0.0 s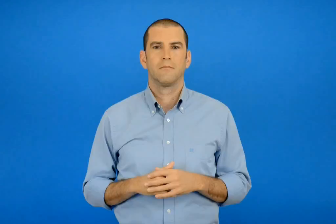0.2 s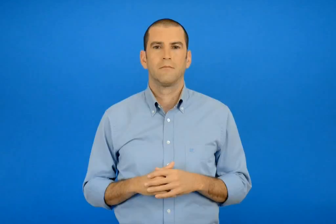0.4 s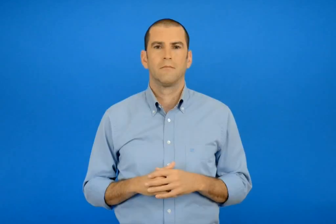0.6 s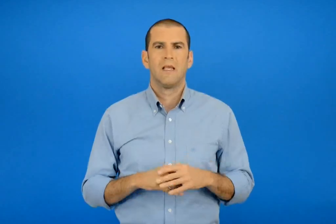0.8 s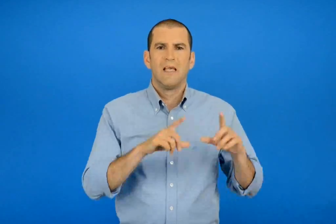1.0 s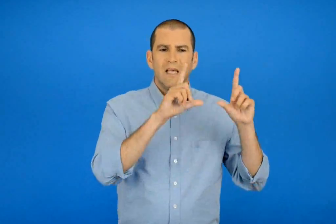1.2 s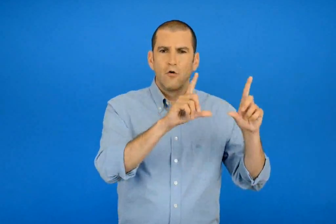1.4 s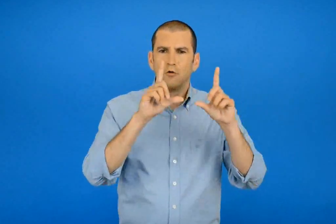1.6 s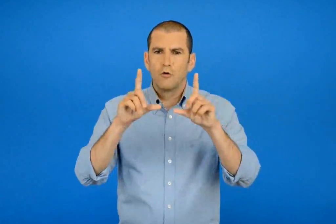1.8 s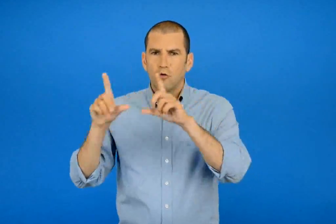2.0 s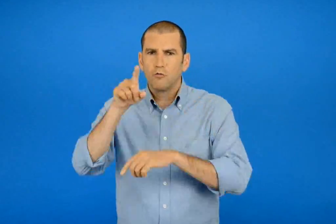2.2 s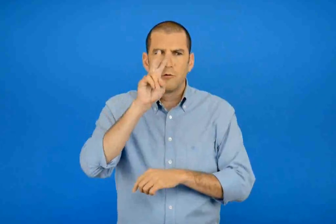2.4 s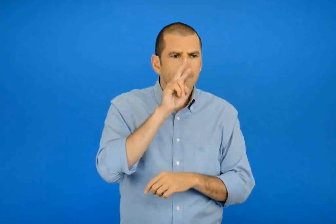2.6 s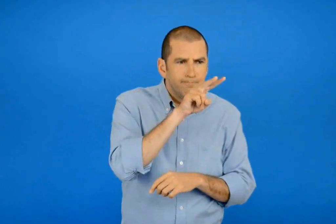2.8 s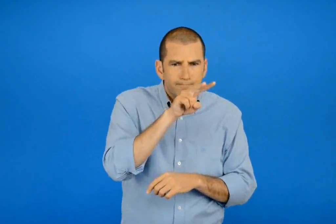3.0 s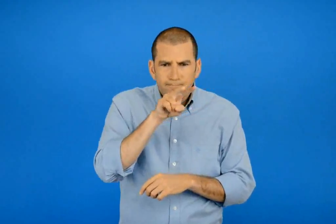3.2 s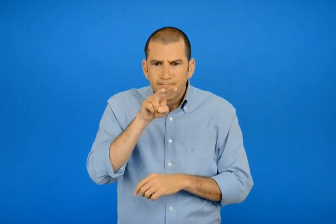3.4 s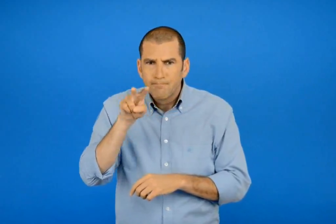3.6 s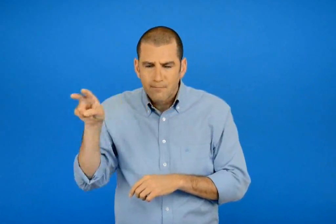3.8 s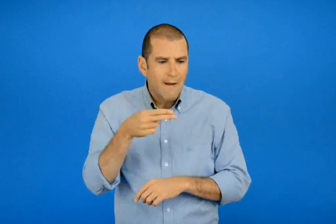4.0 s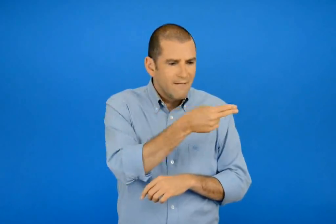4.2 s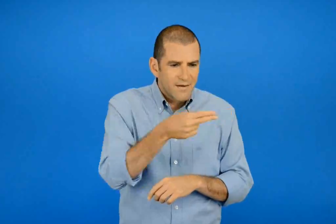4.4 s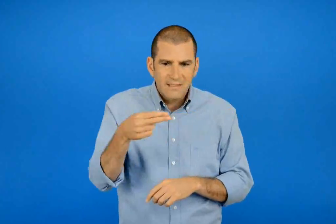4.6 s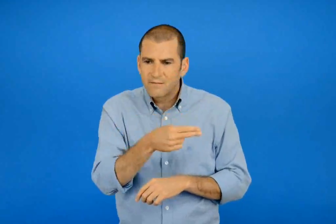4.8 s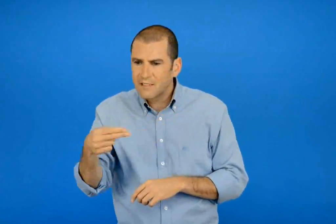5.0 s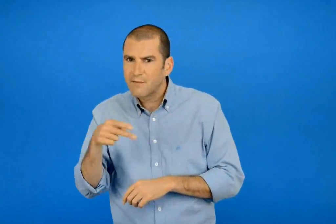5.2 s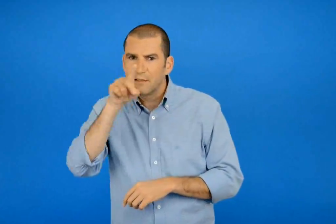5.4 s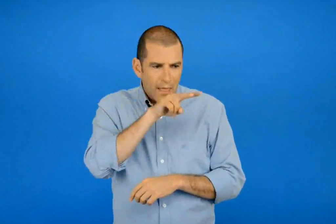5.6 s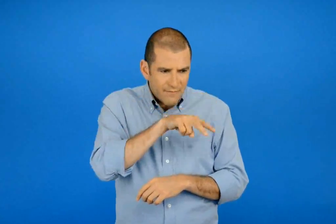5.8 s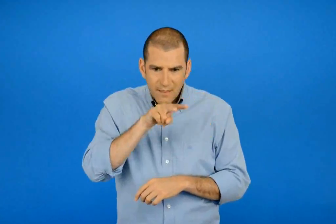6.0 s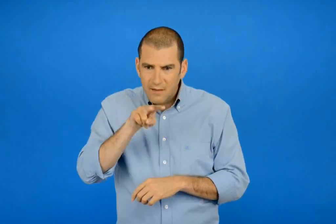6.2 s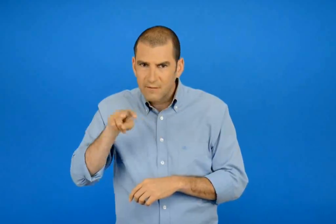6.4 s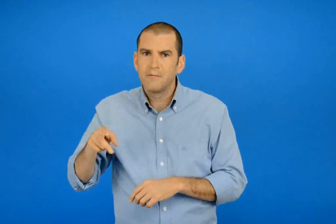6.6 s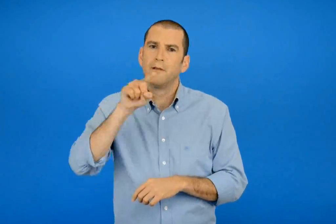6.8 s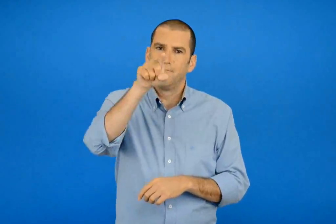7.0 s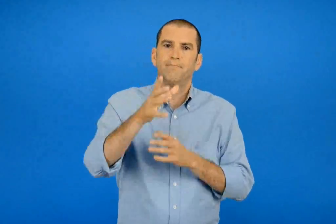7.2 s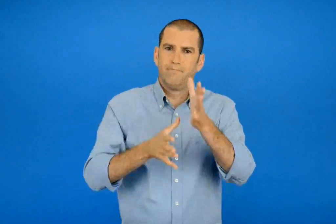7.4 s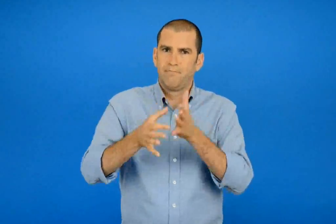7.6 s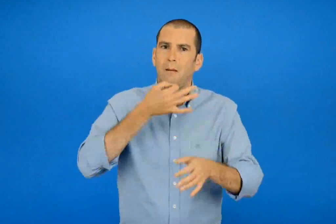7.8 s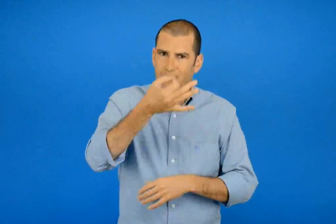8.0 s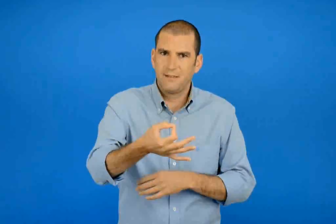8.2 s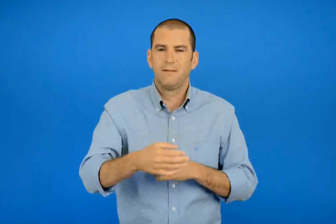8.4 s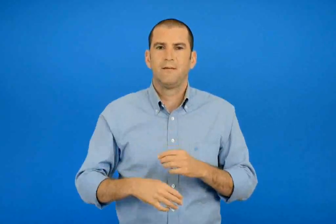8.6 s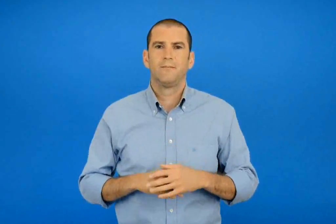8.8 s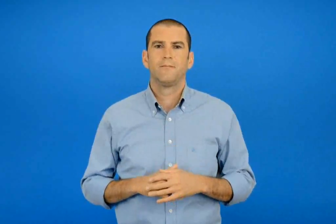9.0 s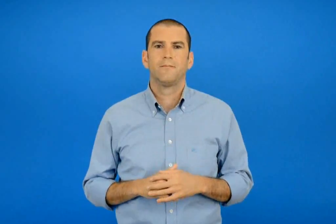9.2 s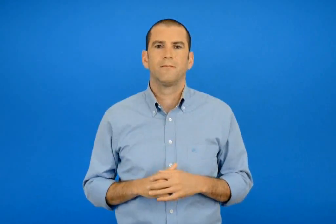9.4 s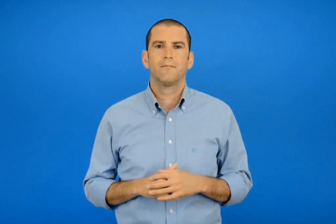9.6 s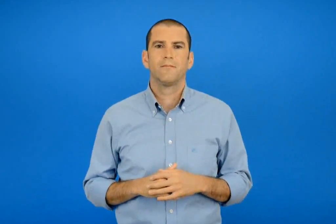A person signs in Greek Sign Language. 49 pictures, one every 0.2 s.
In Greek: παρατήρησε τις εικόνες διάβασε τις φράσεις και πες
